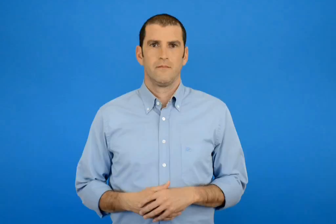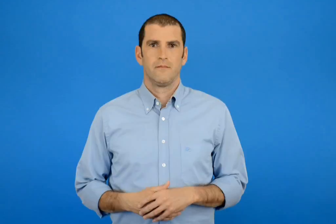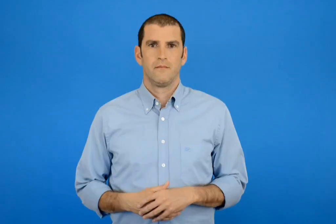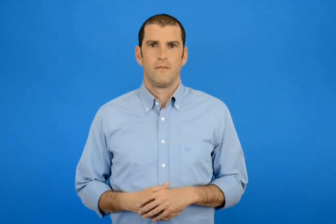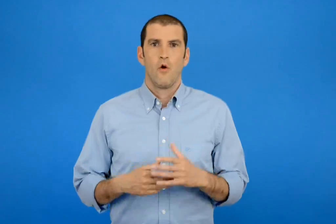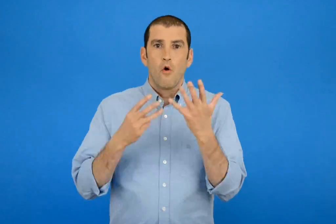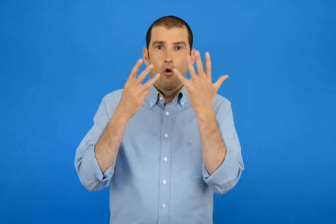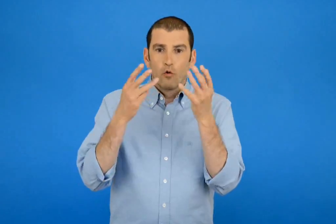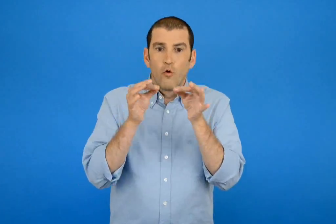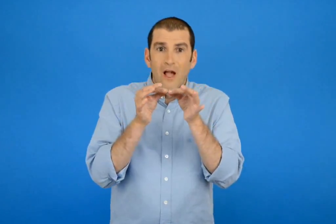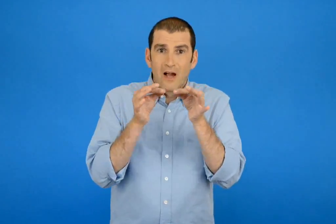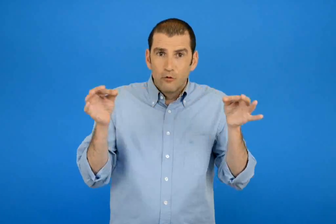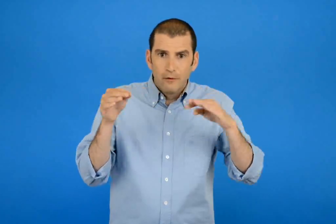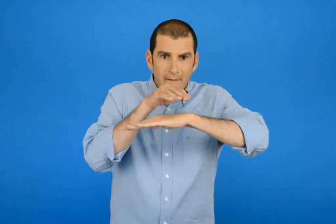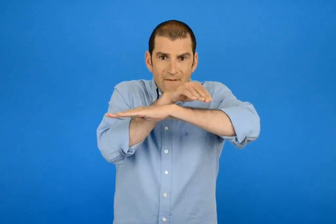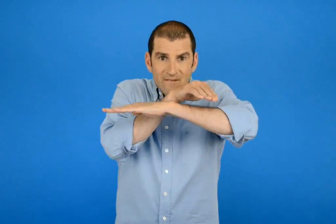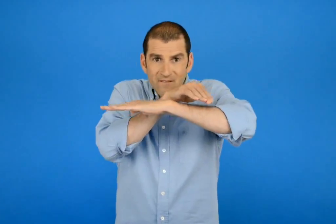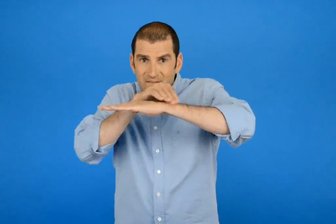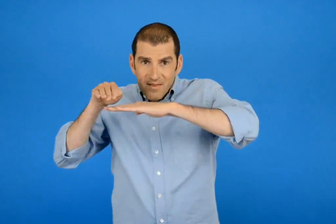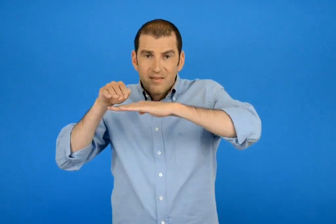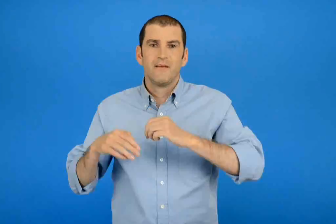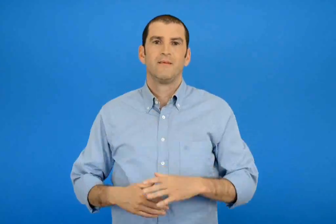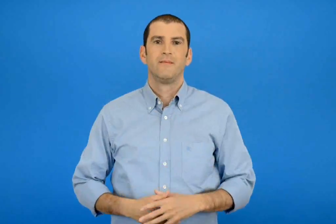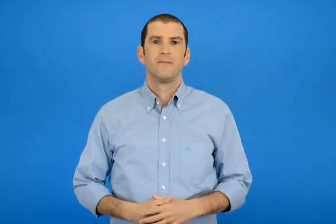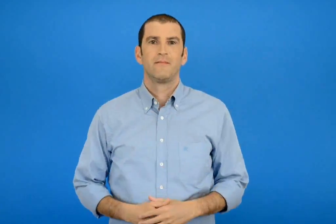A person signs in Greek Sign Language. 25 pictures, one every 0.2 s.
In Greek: έφτιαξε ένα ευθύγραμμο τμήμα 8 εκατοστών
